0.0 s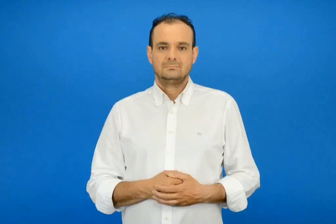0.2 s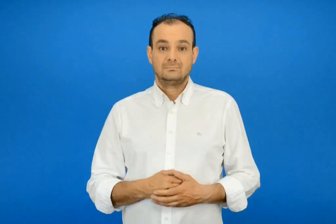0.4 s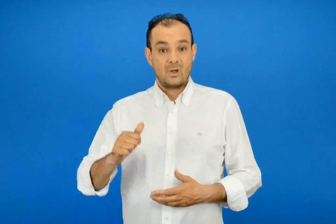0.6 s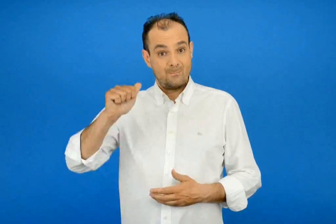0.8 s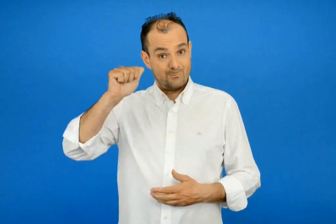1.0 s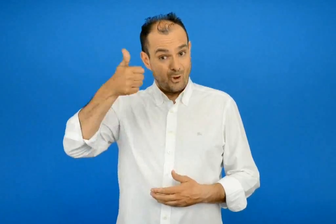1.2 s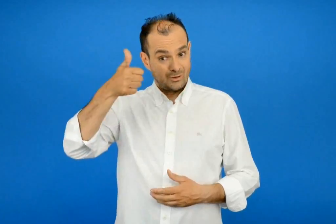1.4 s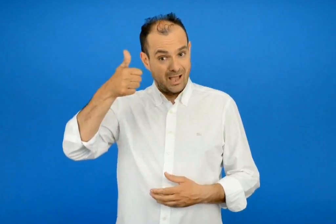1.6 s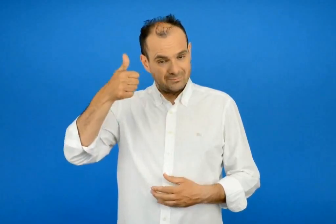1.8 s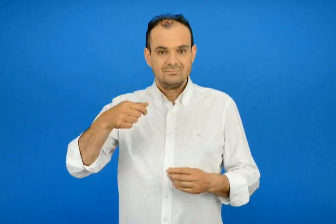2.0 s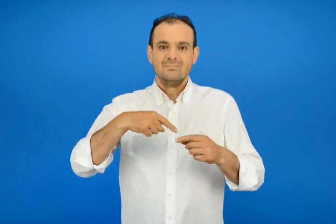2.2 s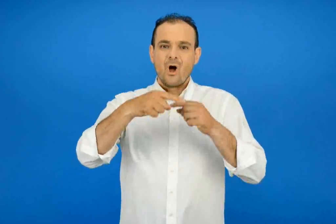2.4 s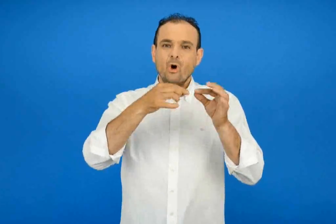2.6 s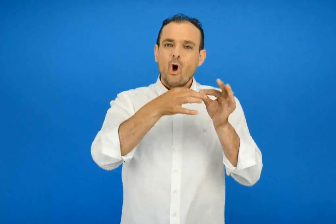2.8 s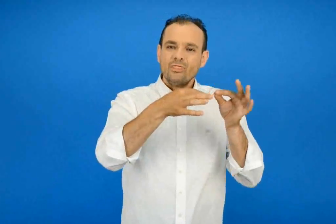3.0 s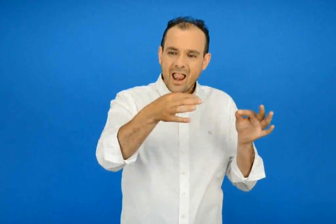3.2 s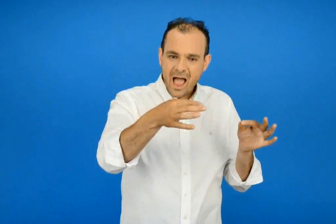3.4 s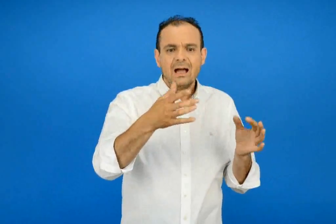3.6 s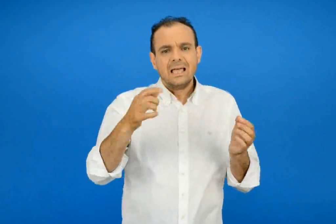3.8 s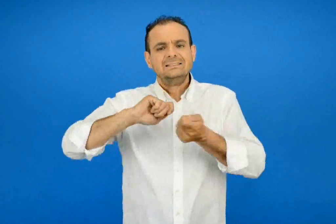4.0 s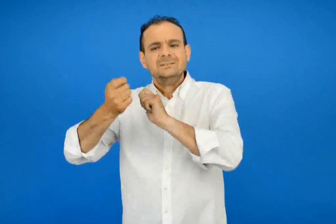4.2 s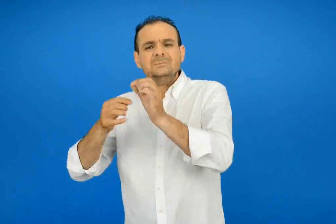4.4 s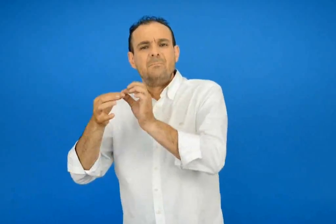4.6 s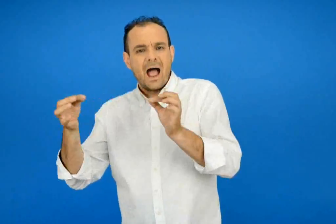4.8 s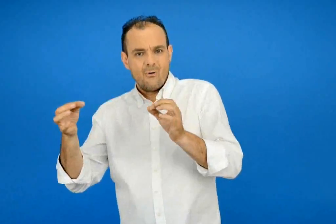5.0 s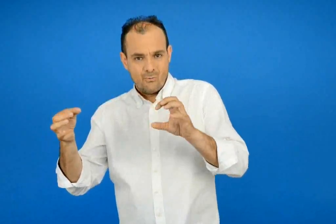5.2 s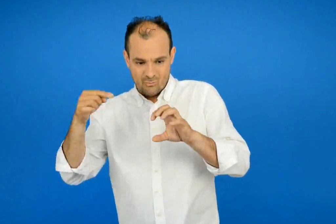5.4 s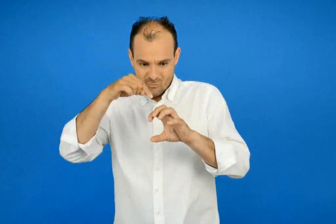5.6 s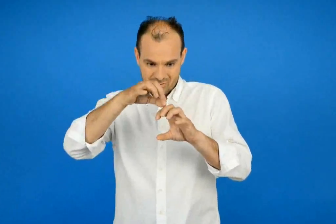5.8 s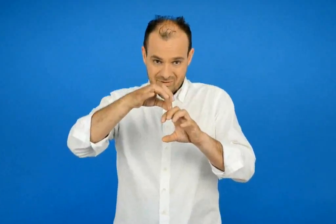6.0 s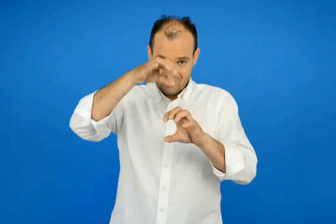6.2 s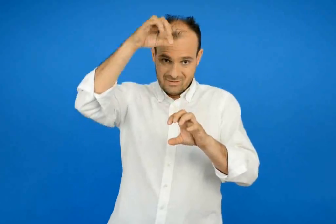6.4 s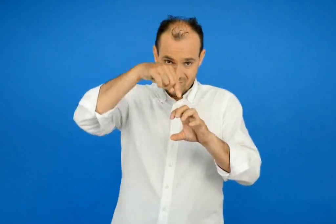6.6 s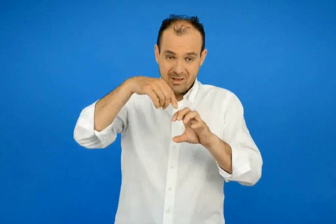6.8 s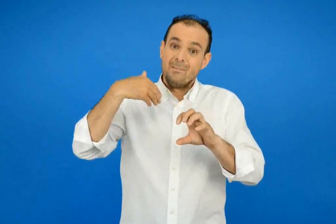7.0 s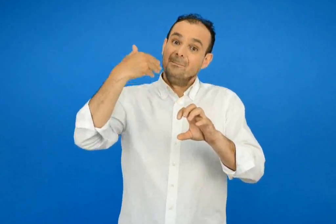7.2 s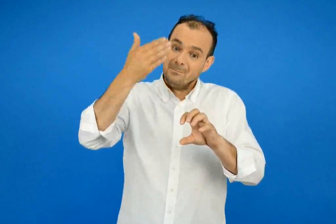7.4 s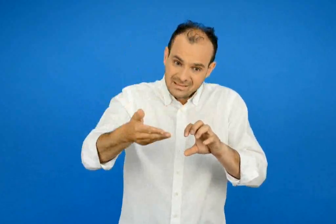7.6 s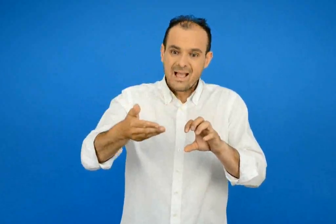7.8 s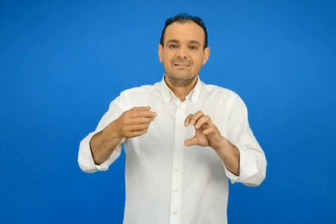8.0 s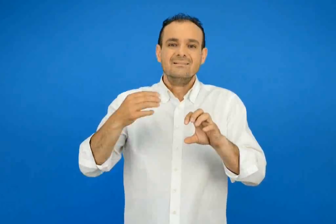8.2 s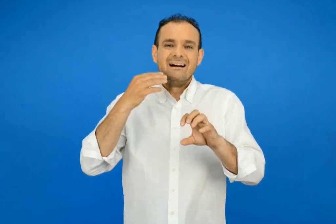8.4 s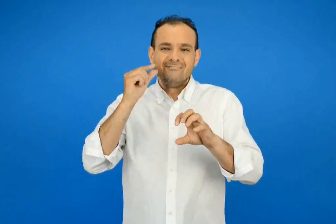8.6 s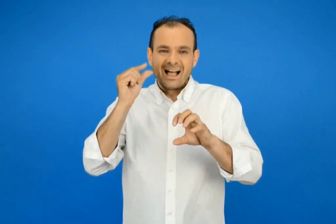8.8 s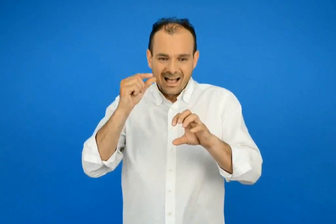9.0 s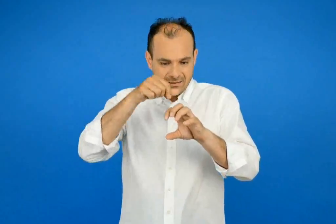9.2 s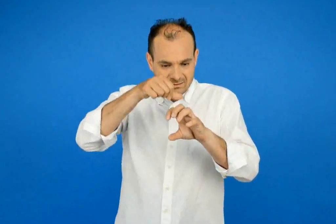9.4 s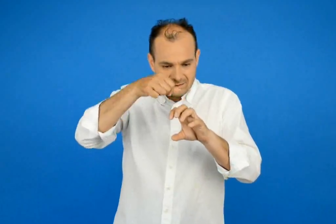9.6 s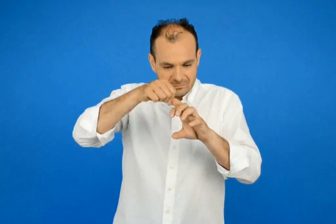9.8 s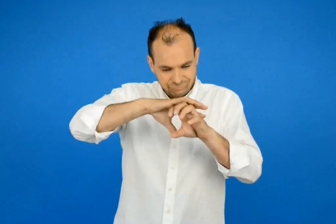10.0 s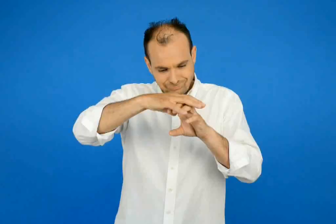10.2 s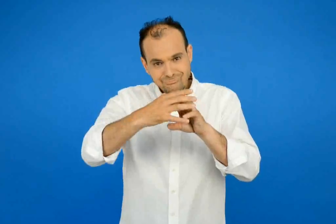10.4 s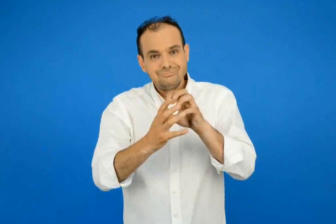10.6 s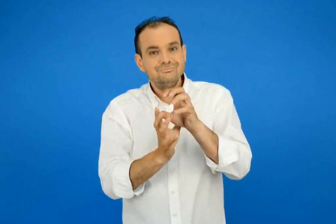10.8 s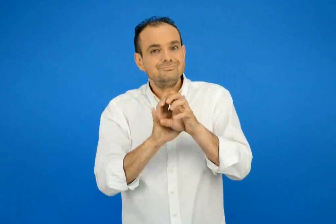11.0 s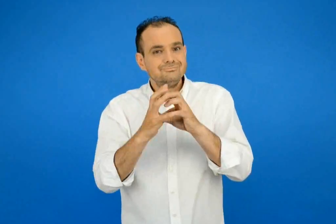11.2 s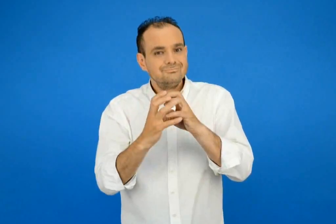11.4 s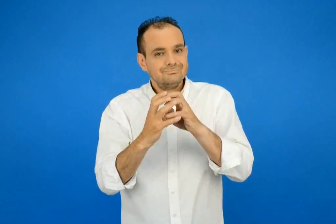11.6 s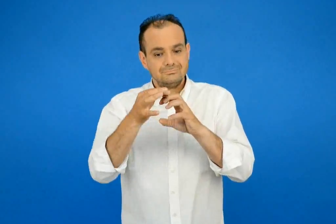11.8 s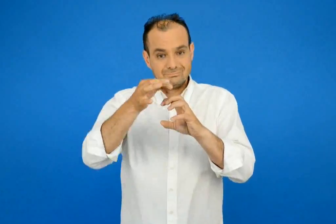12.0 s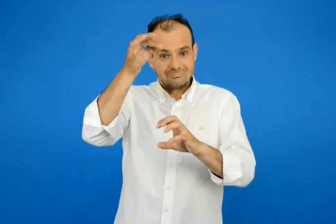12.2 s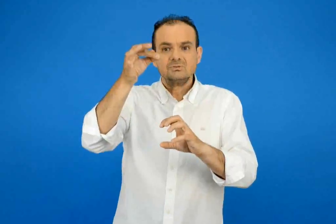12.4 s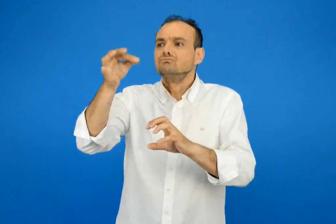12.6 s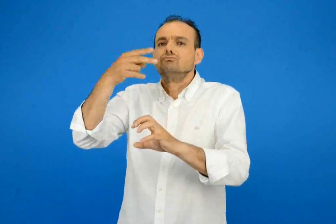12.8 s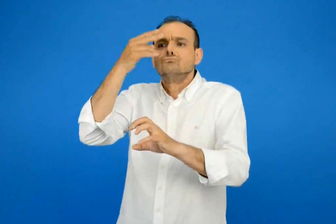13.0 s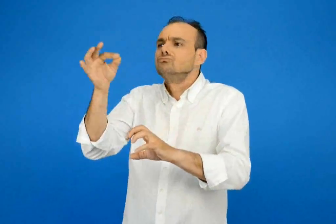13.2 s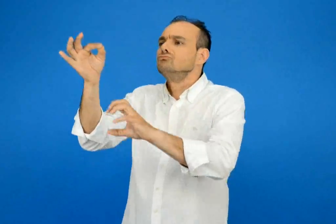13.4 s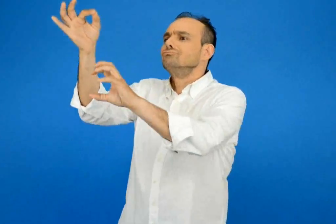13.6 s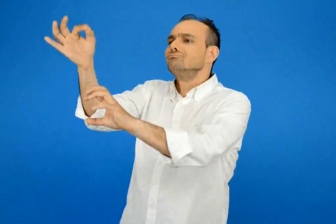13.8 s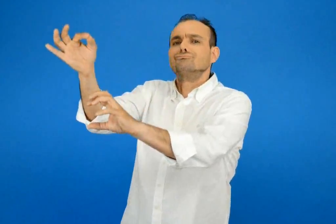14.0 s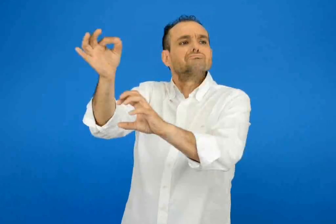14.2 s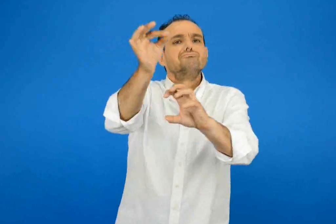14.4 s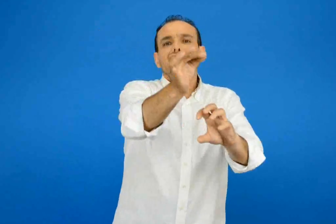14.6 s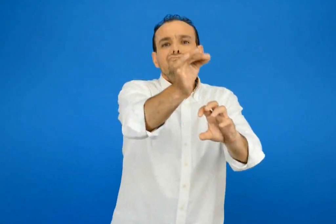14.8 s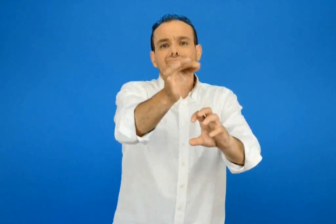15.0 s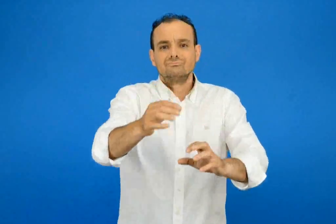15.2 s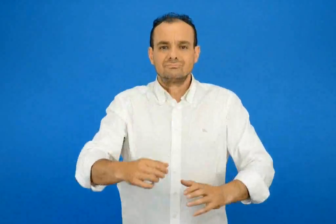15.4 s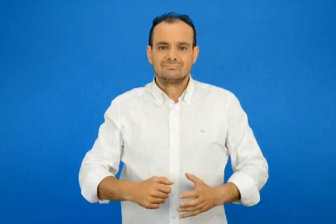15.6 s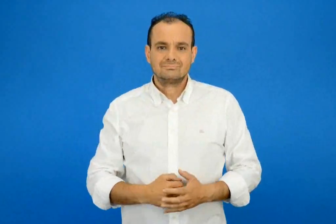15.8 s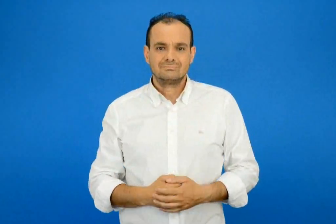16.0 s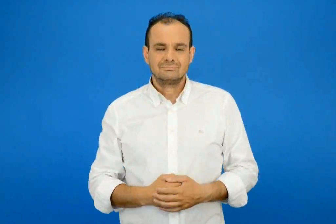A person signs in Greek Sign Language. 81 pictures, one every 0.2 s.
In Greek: αν θέλετε να το κρεμάσετε κάπου δένετε πρώτα την κορδέλα η τον σπάγκο και στη συνέχεια καρφώνετε τα γαρίφαλα
